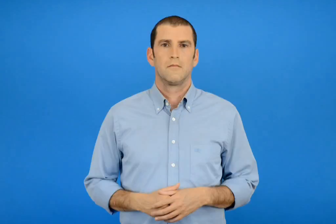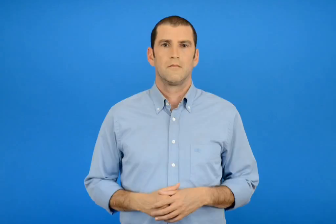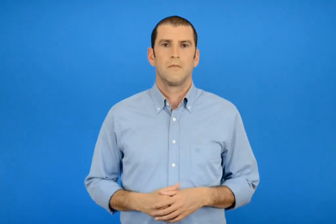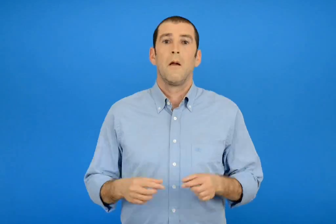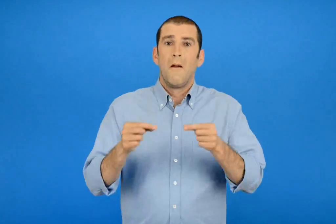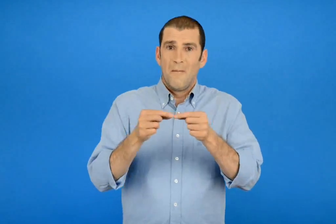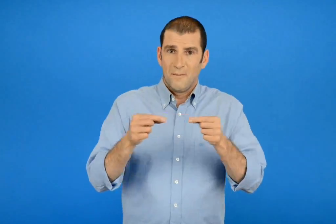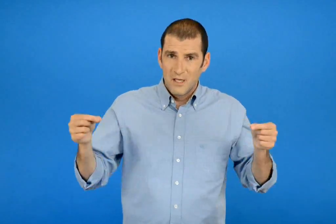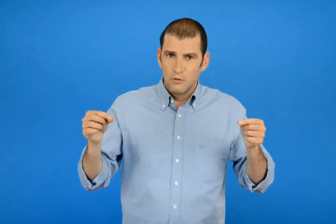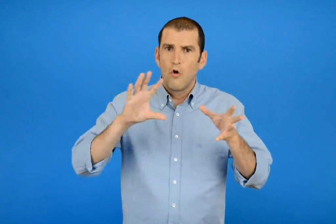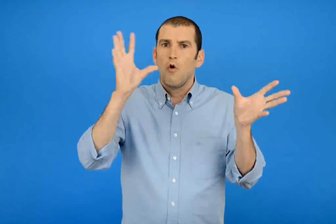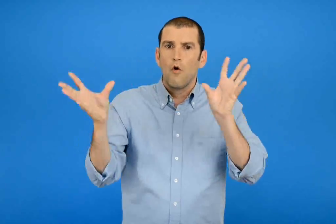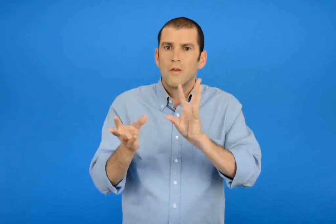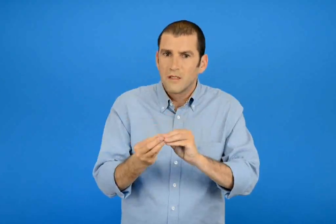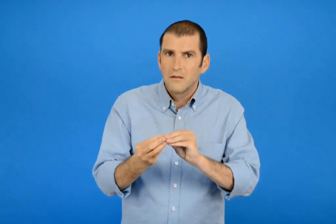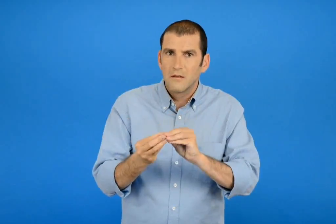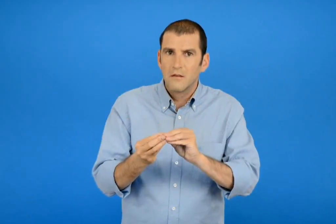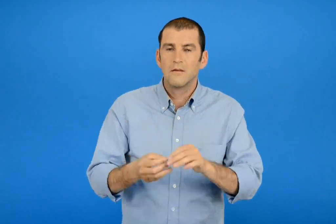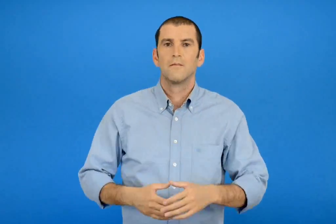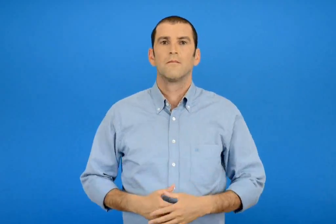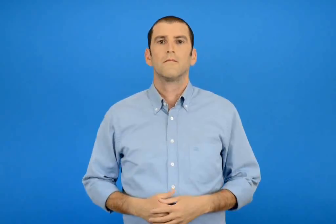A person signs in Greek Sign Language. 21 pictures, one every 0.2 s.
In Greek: το συνολικό μήκος της είναι
